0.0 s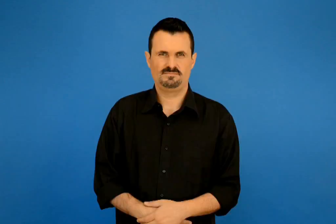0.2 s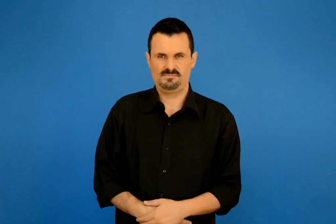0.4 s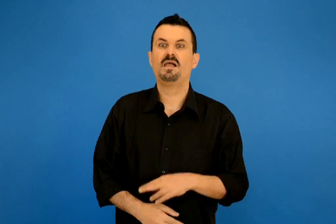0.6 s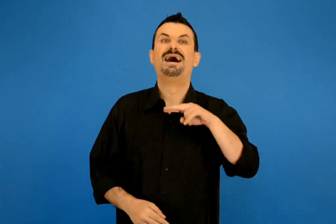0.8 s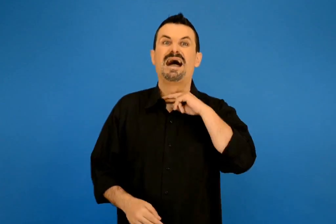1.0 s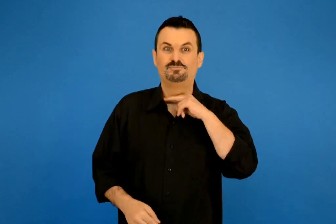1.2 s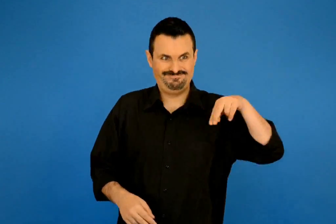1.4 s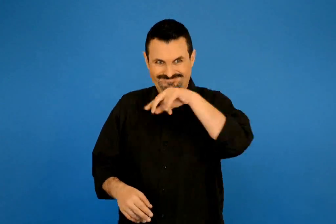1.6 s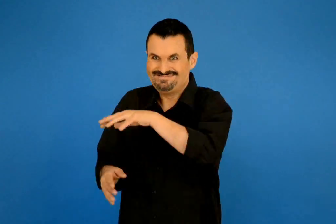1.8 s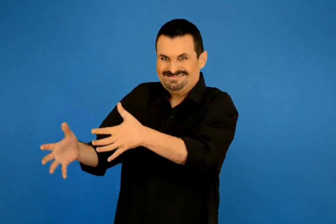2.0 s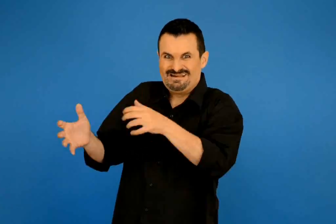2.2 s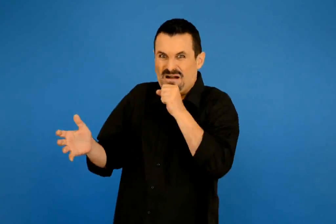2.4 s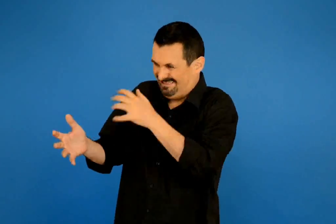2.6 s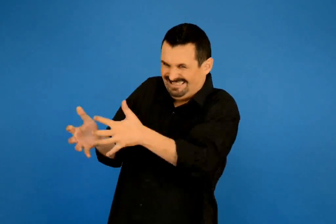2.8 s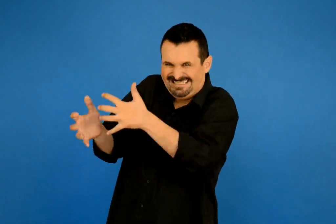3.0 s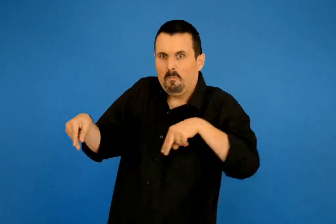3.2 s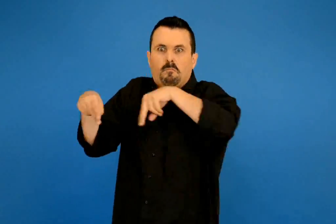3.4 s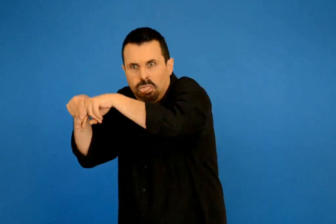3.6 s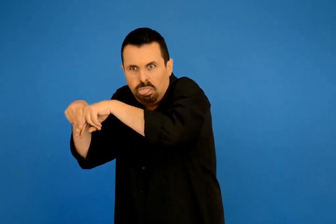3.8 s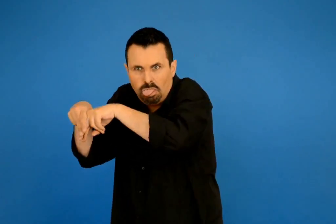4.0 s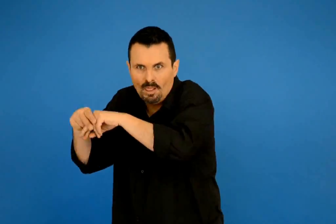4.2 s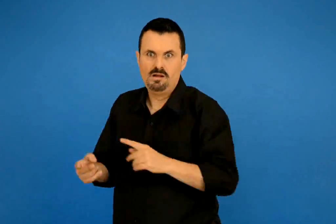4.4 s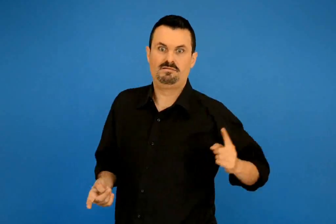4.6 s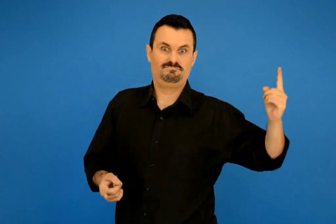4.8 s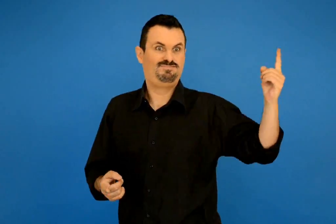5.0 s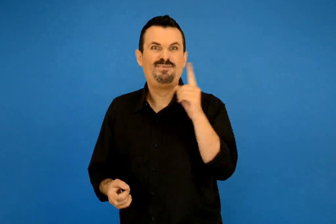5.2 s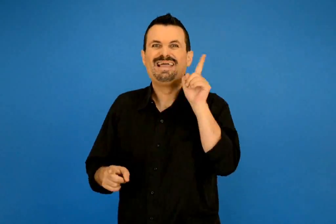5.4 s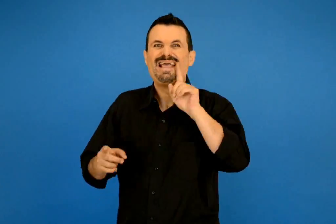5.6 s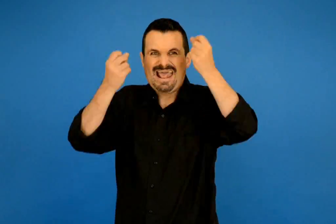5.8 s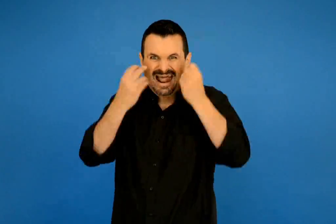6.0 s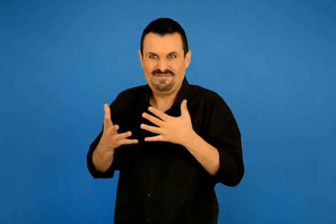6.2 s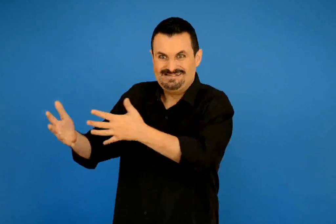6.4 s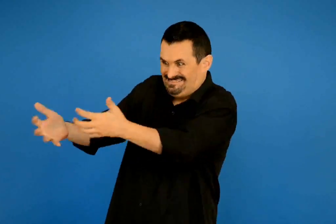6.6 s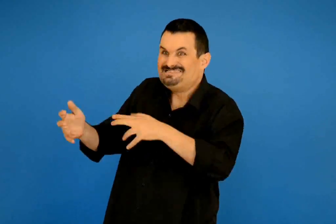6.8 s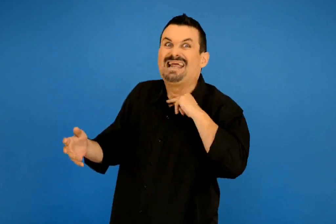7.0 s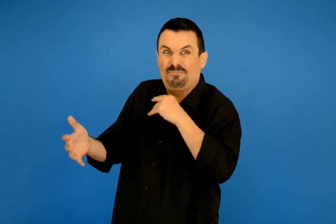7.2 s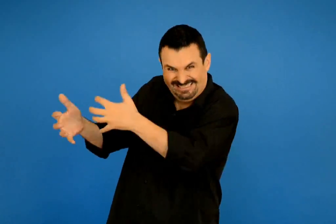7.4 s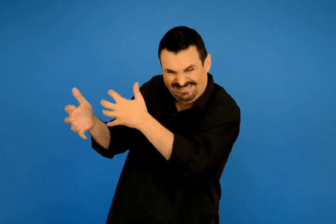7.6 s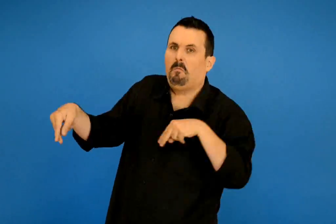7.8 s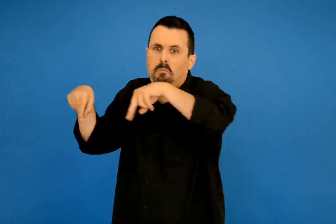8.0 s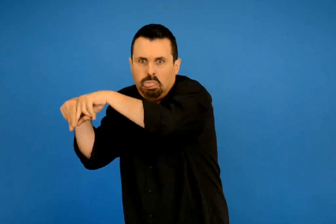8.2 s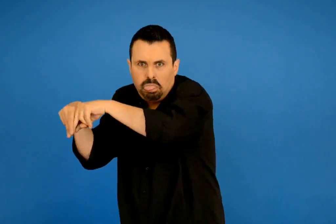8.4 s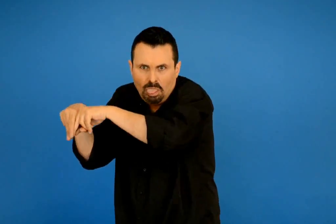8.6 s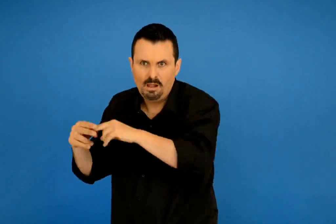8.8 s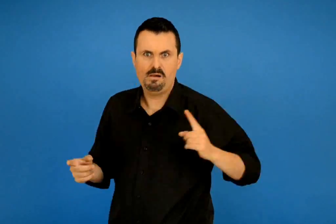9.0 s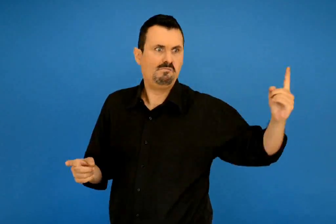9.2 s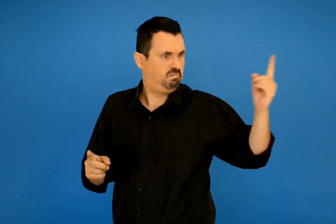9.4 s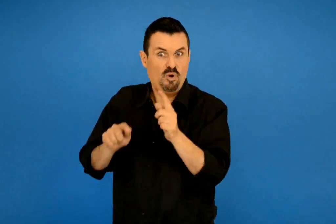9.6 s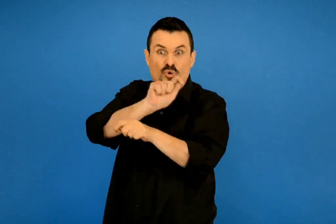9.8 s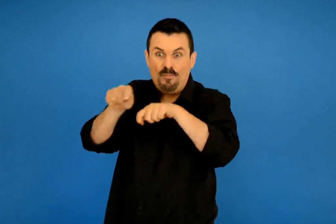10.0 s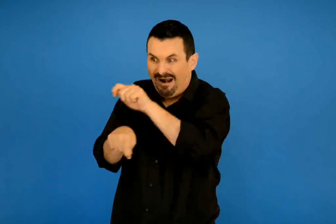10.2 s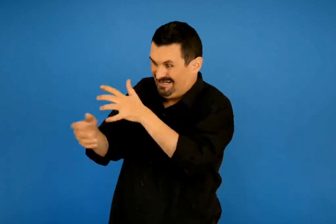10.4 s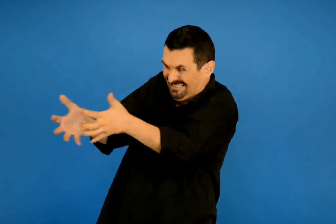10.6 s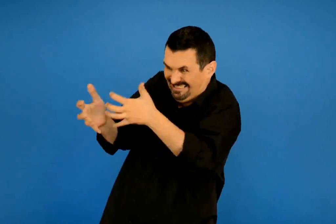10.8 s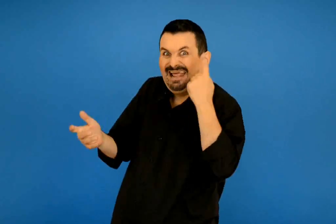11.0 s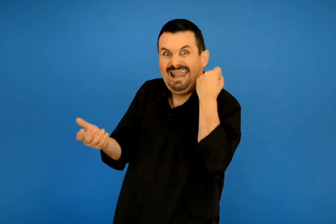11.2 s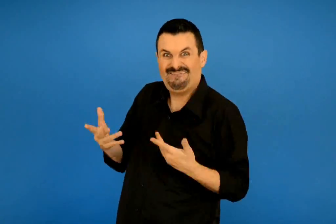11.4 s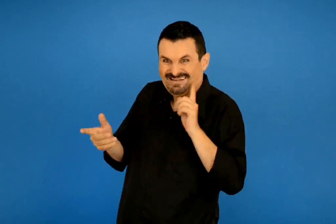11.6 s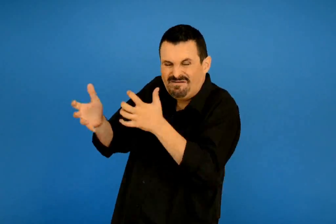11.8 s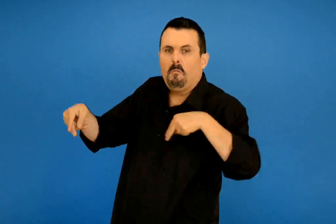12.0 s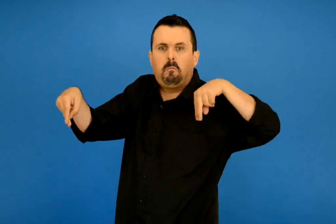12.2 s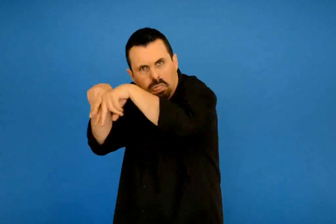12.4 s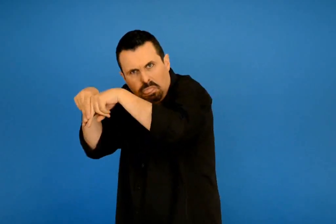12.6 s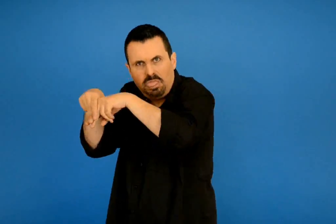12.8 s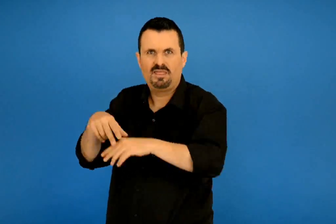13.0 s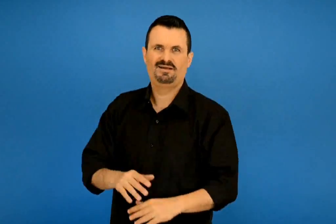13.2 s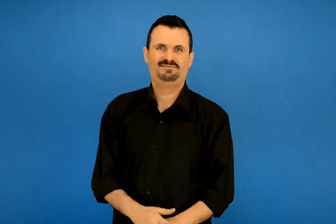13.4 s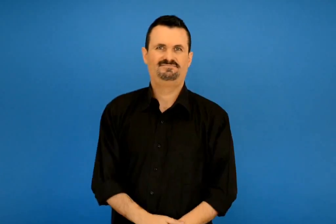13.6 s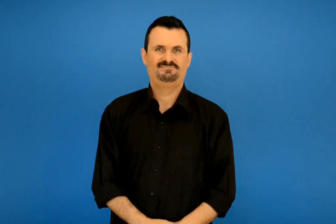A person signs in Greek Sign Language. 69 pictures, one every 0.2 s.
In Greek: πάει ο γαμπρός να ξεκολλήσει τον γερό κολλά πάει η νύφη να ξεκολλήσει το γαμπρό κολλά πάει ο κουμπάρος να ξεκολλήσει τη νύφη κολλά κι αυτός
